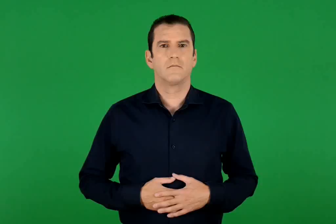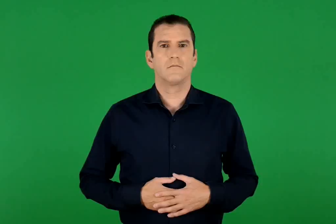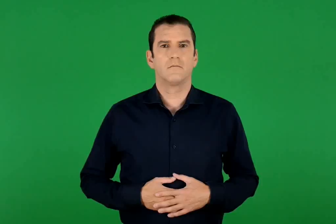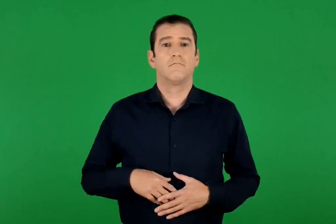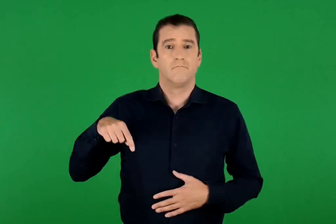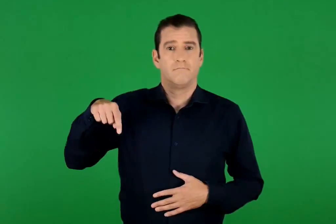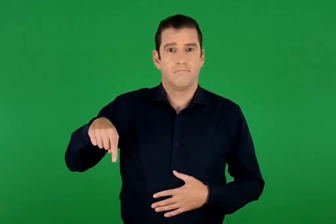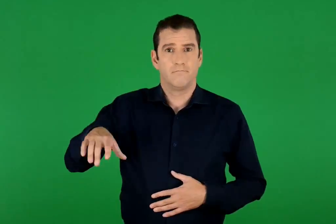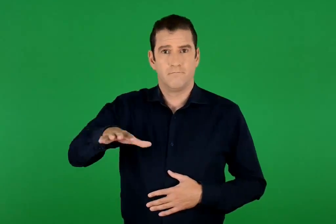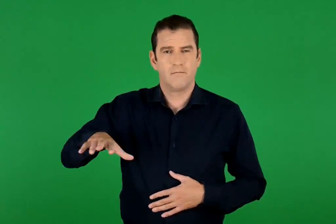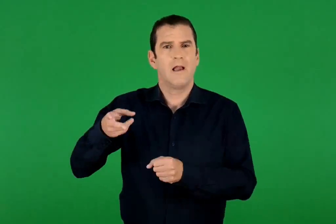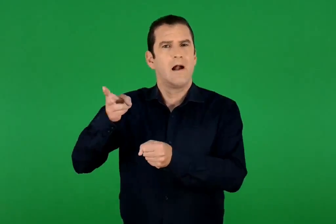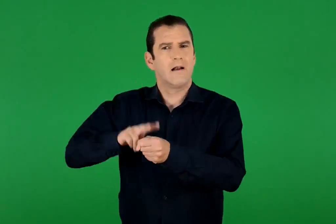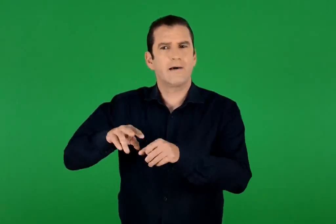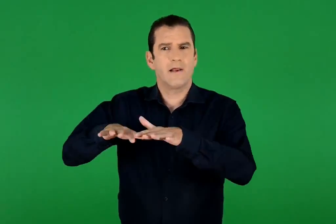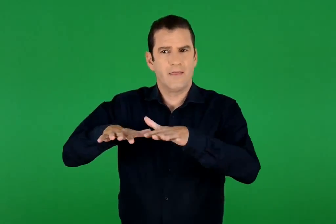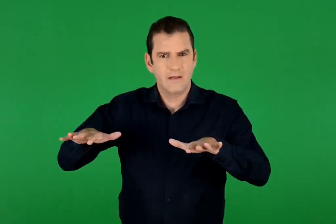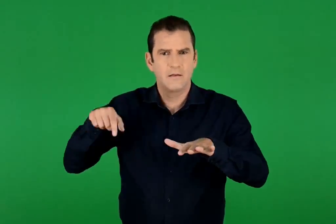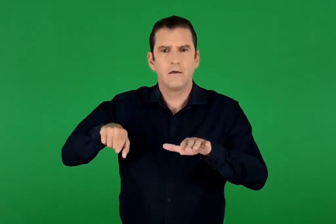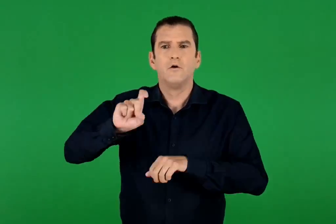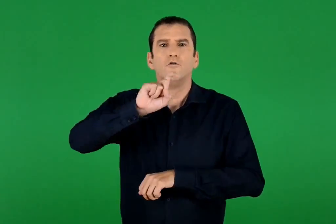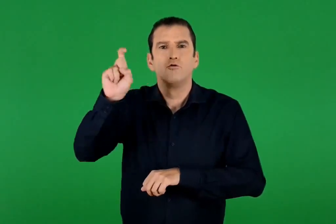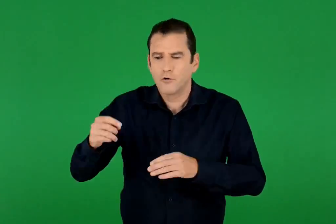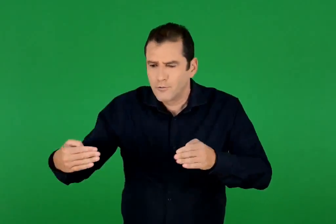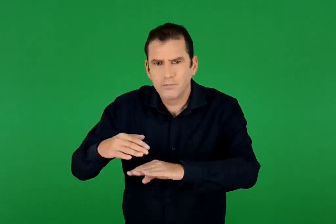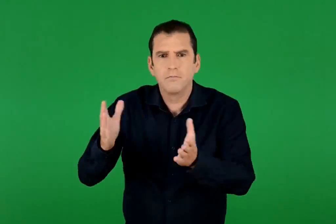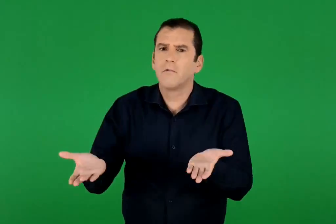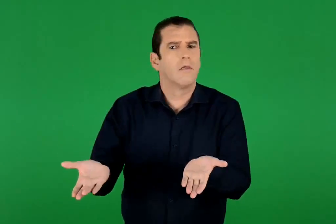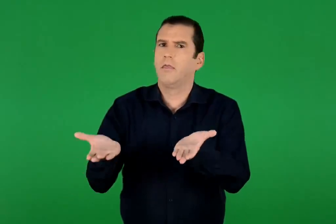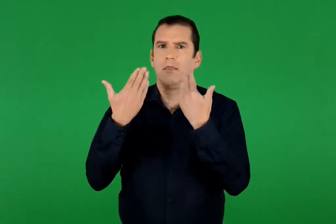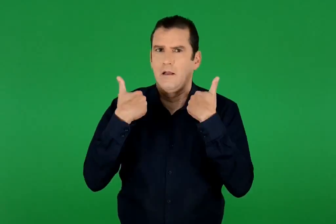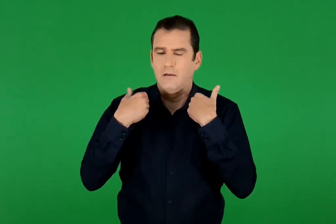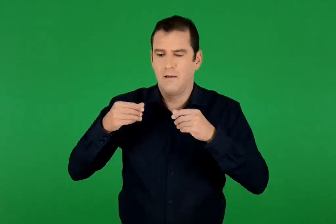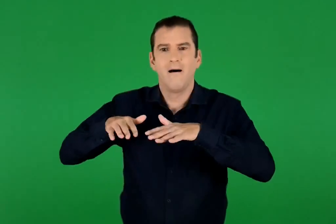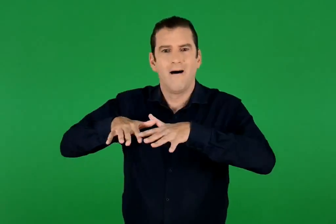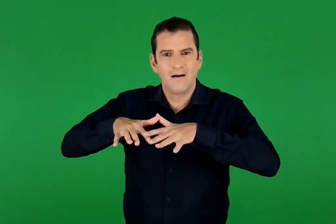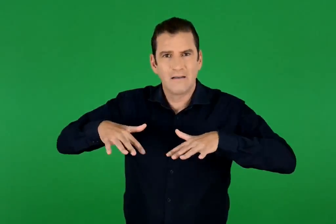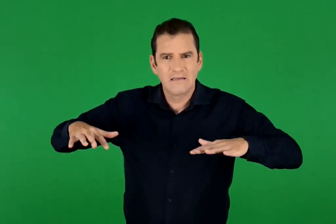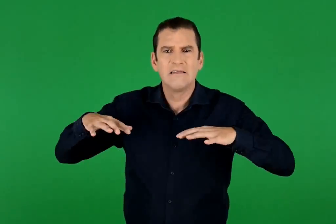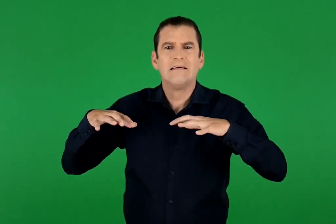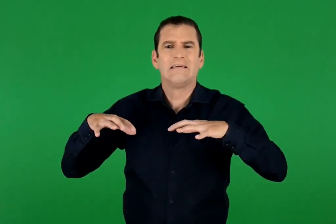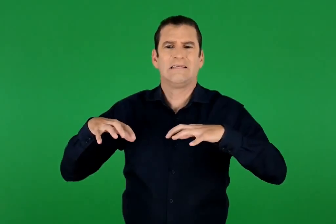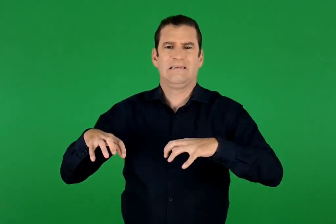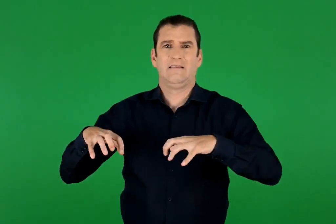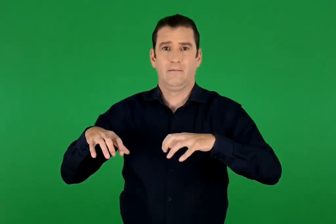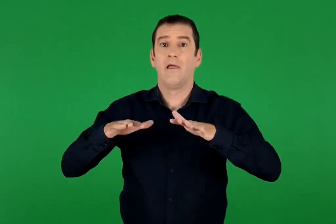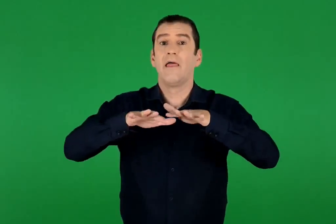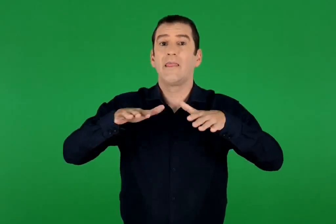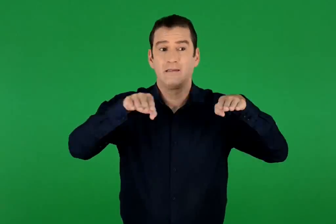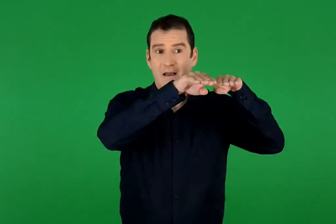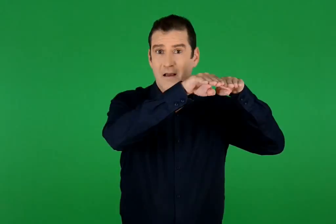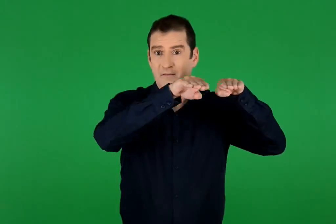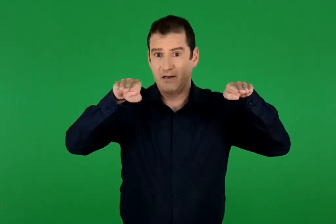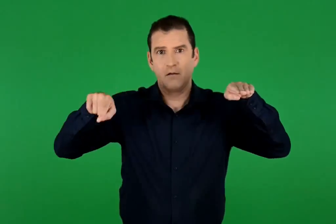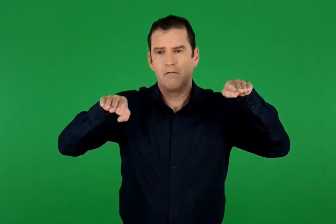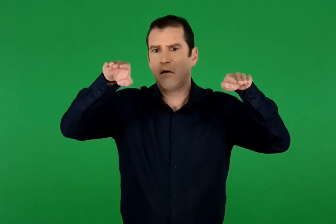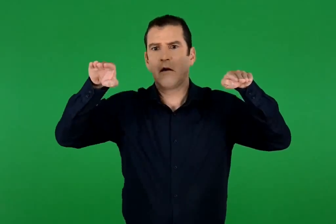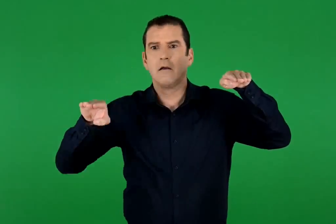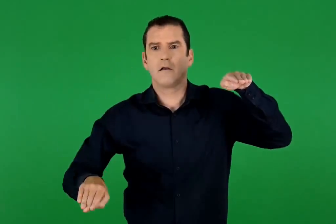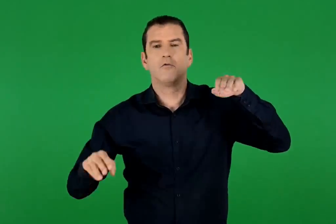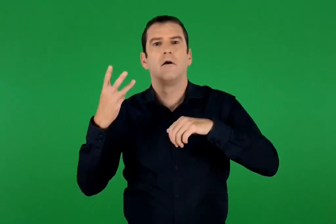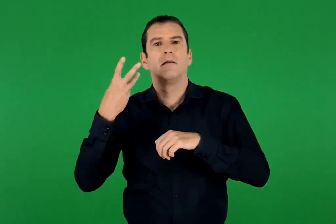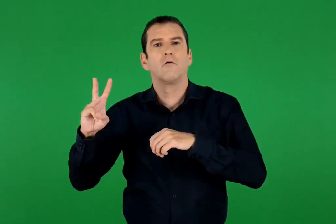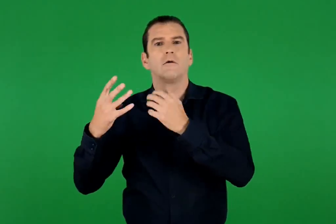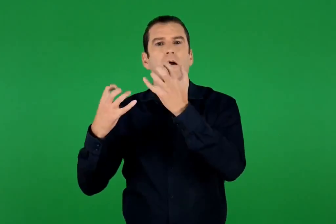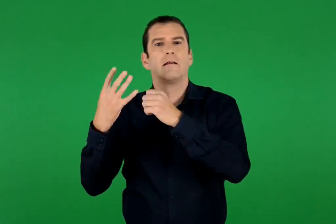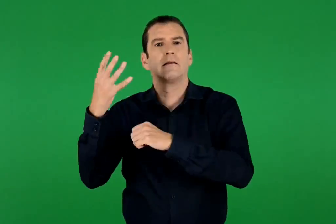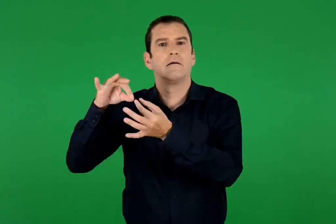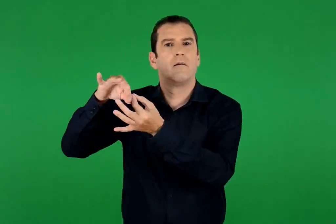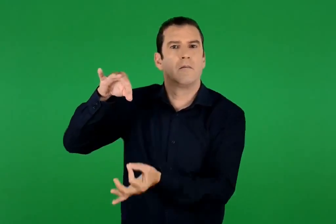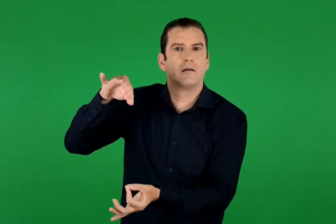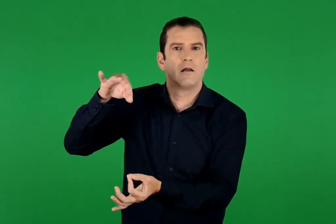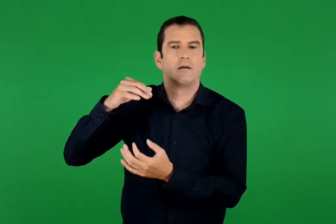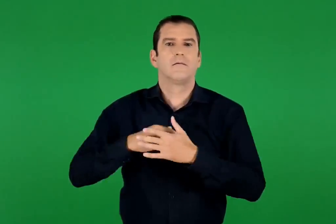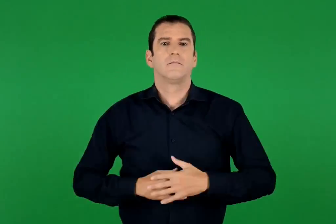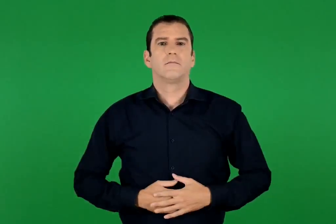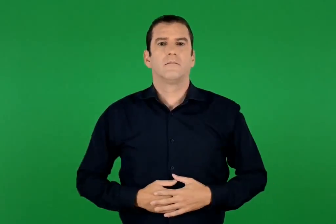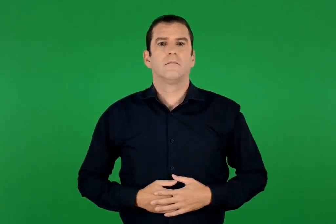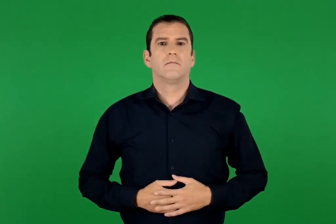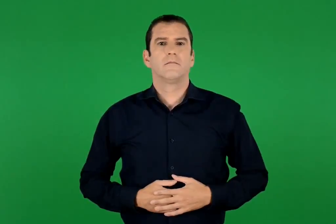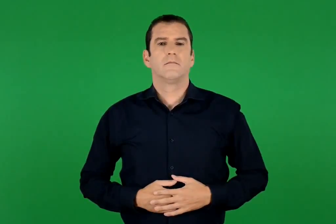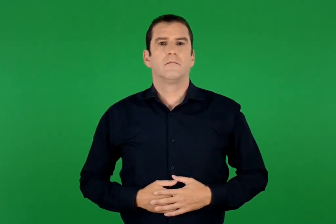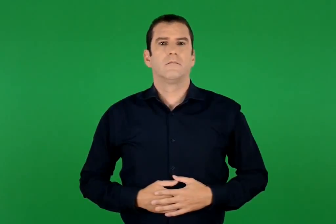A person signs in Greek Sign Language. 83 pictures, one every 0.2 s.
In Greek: στη νεκρά θάλασσα δεν υπάρχει ζωή και ύπαρξη και οι ακτές της είναι κατάξερες. βρίσκεται 394 μέτρα κάτω από την επιφάνεια της θάλασσας
